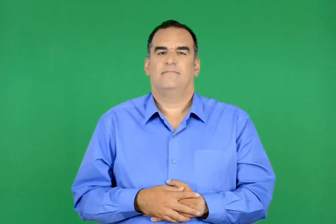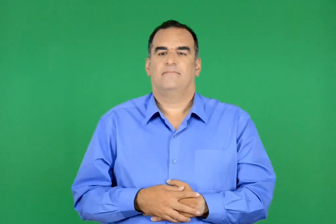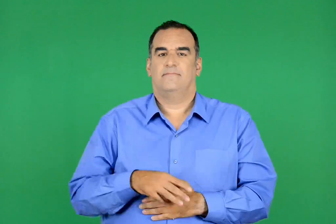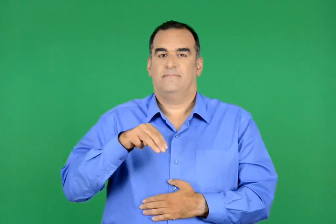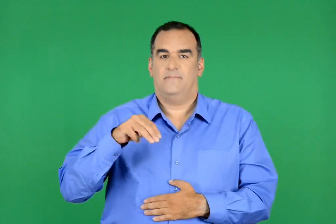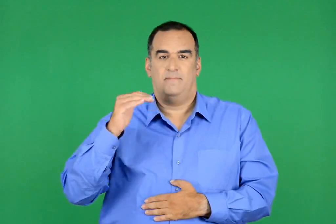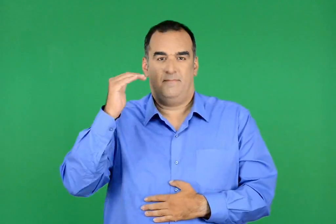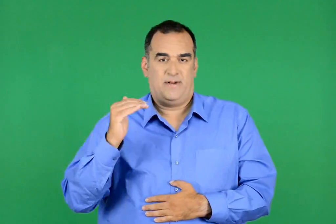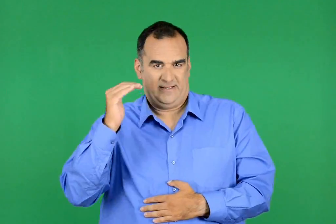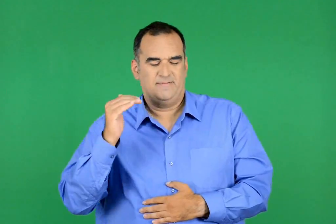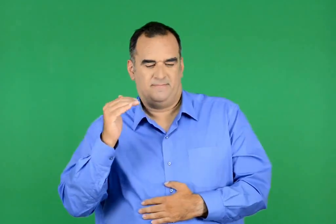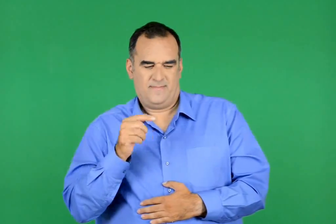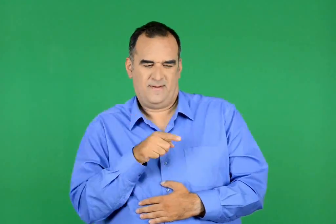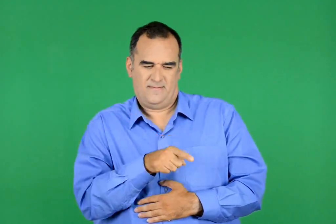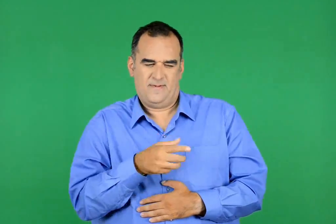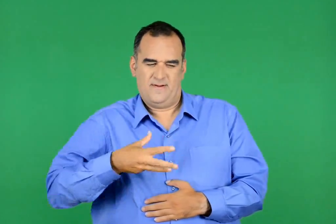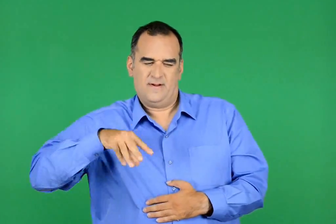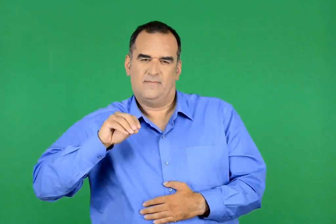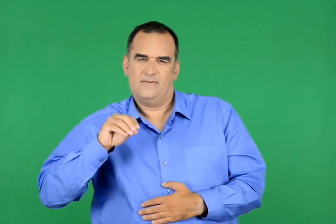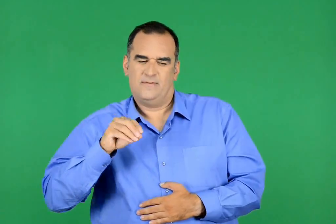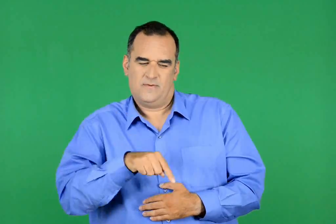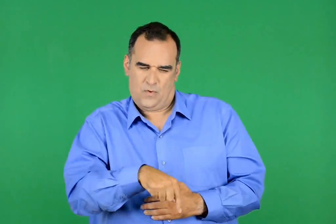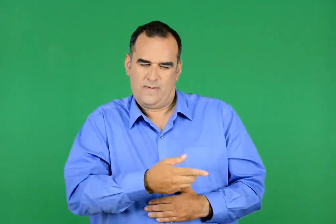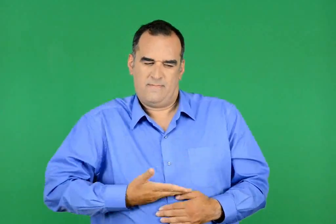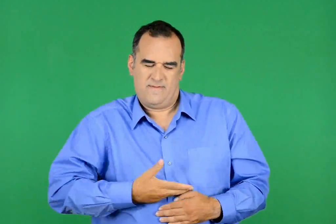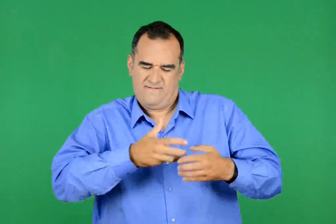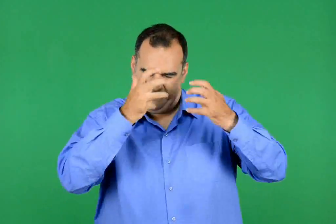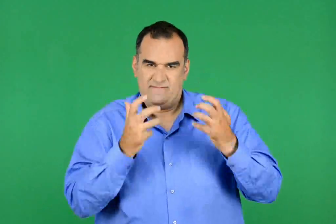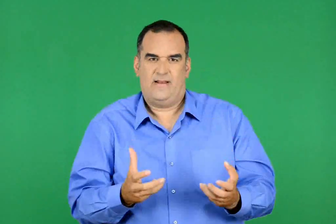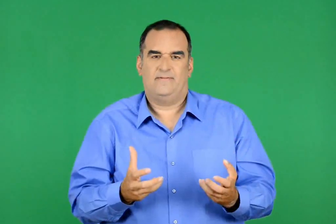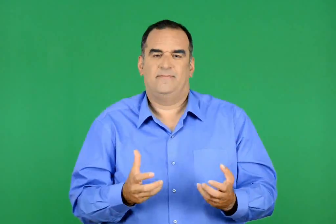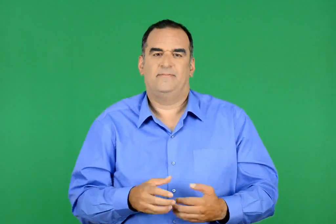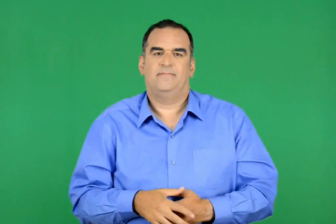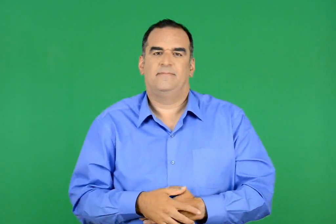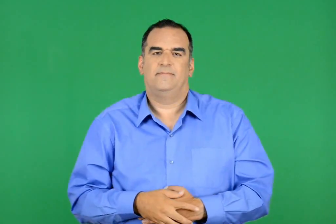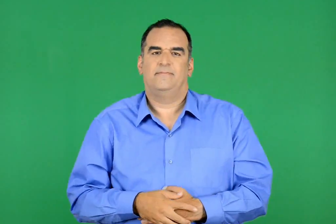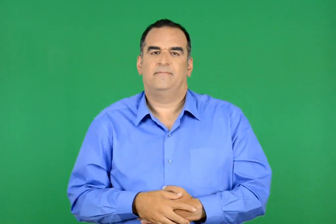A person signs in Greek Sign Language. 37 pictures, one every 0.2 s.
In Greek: το κτήνος θα πρέπει να έχει πεθάνει από την πείνα , πρόσθεσε ο μπανς
